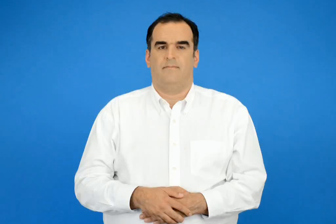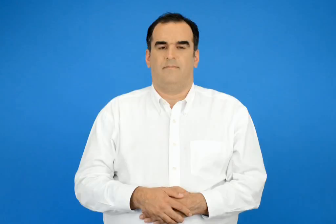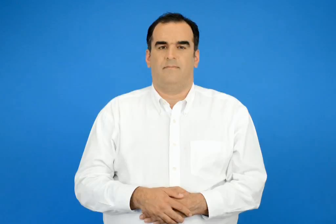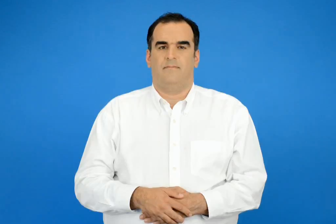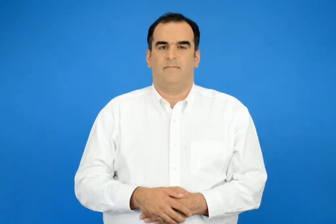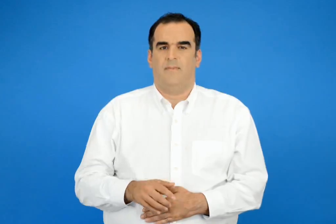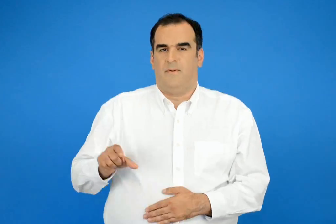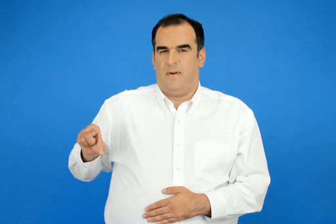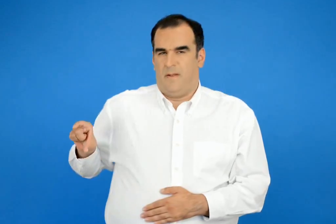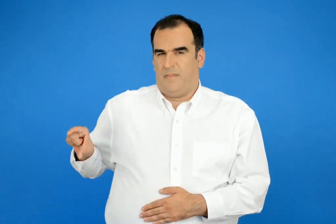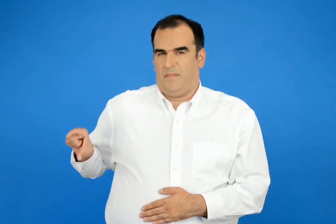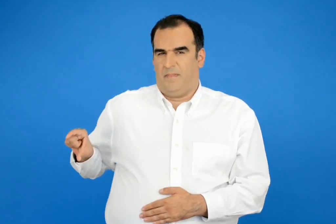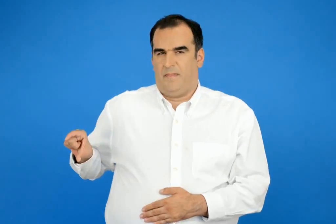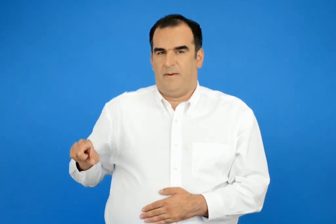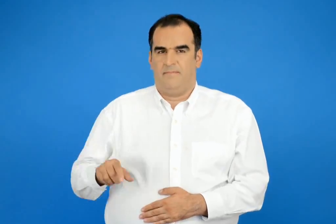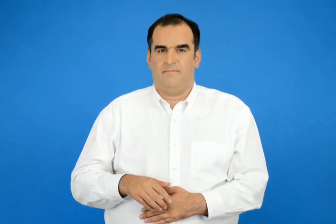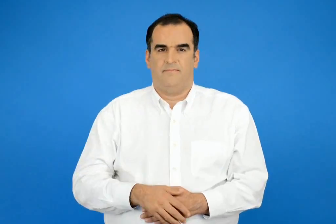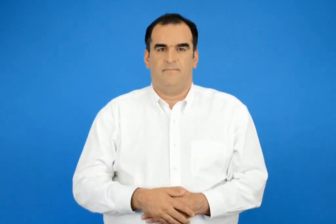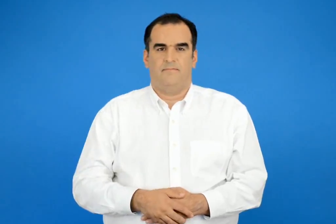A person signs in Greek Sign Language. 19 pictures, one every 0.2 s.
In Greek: κοντή
